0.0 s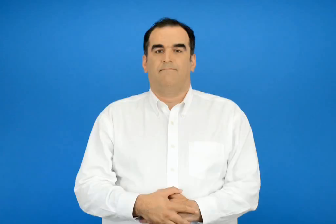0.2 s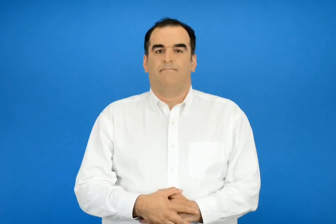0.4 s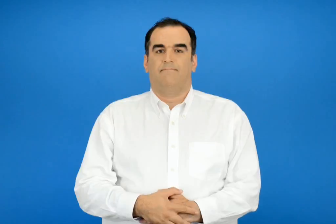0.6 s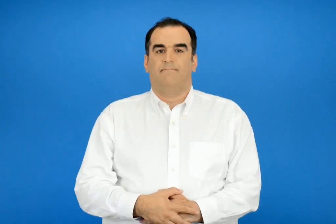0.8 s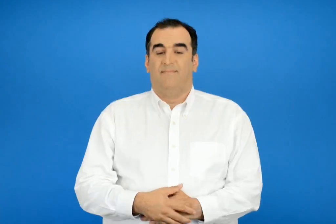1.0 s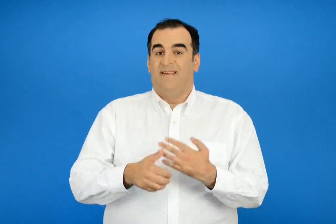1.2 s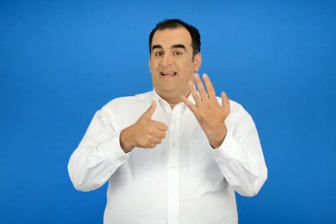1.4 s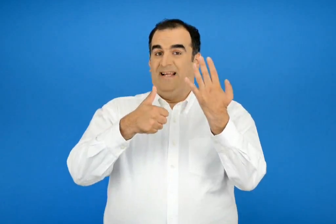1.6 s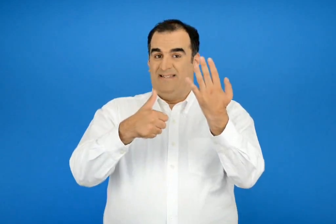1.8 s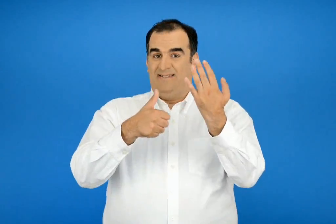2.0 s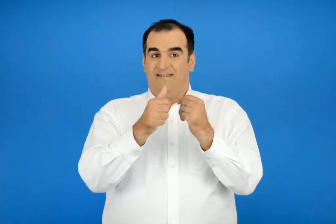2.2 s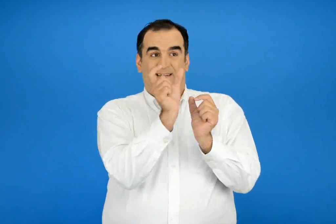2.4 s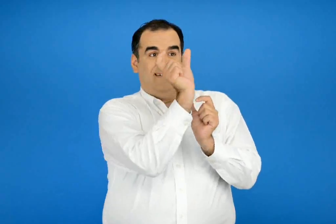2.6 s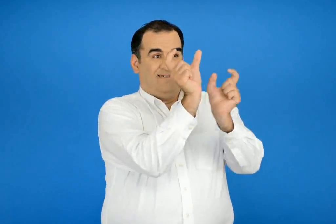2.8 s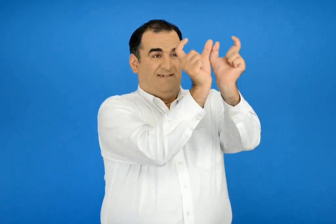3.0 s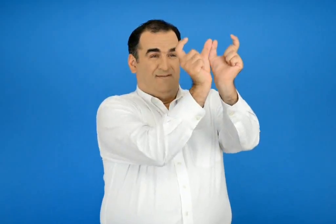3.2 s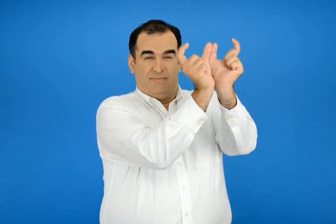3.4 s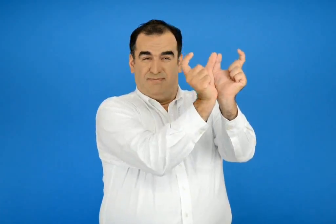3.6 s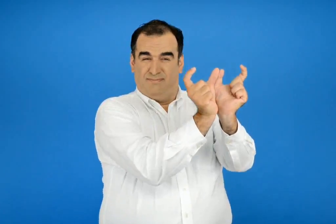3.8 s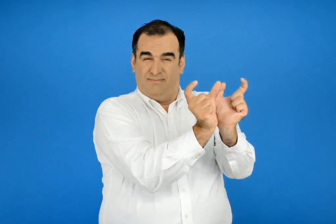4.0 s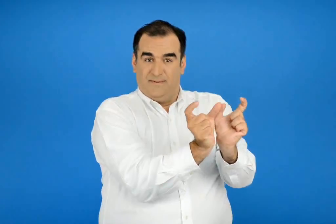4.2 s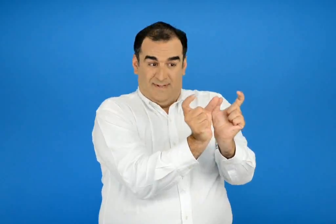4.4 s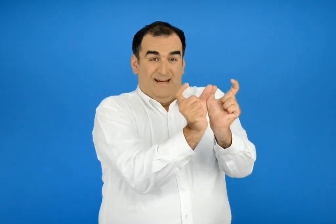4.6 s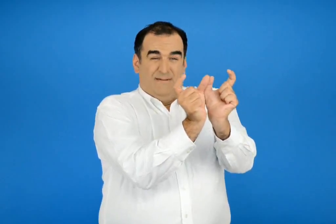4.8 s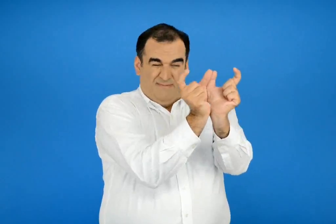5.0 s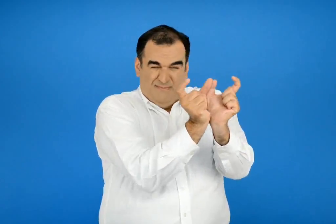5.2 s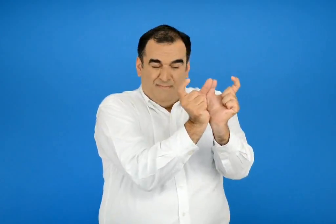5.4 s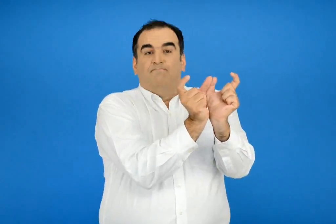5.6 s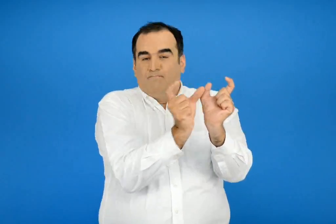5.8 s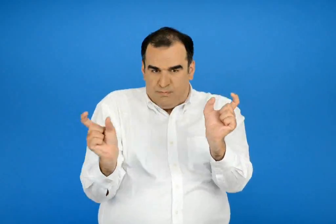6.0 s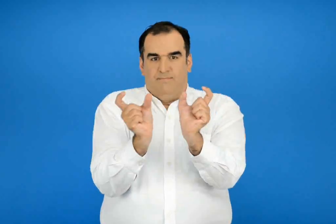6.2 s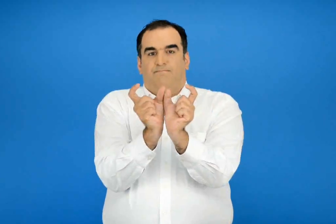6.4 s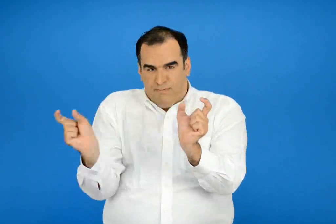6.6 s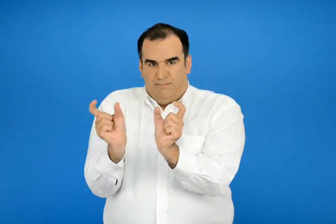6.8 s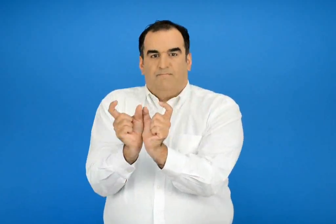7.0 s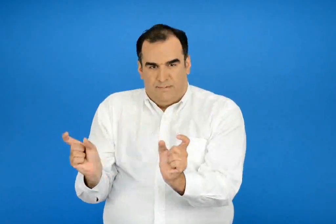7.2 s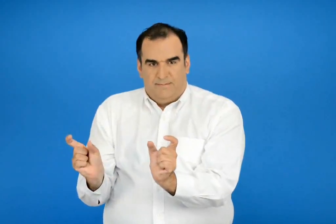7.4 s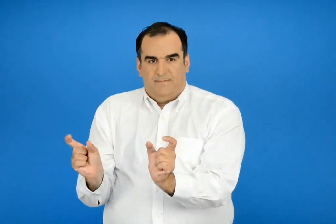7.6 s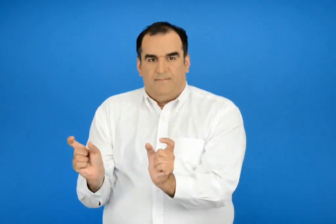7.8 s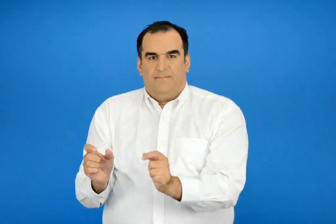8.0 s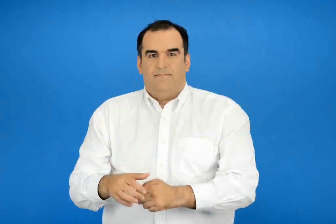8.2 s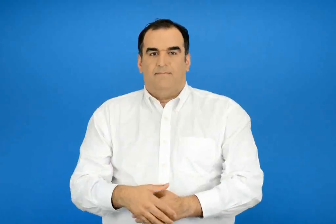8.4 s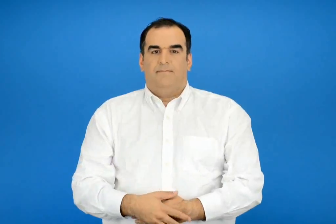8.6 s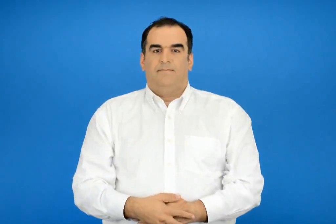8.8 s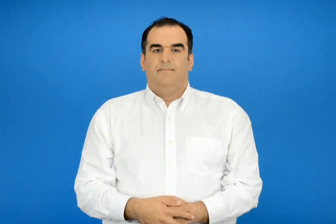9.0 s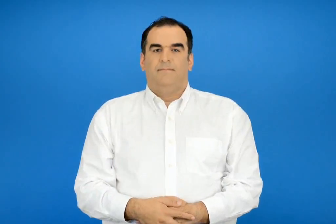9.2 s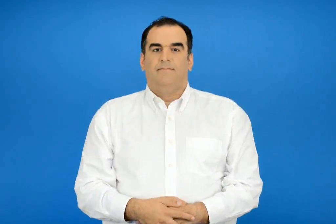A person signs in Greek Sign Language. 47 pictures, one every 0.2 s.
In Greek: έξι συνθέτες λέξεις τράκαραν και χωρίστηκαν στα δύο
